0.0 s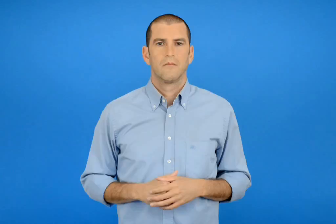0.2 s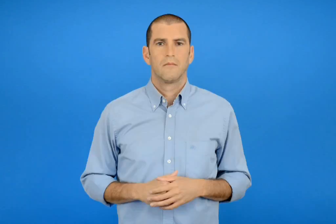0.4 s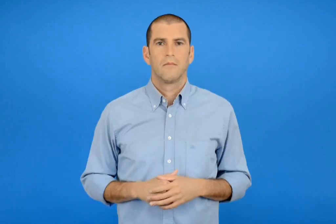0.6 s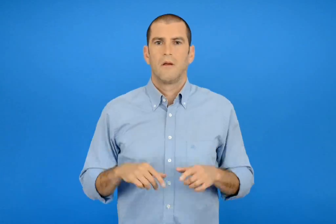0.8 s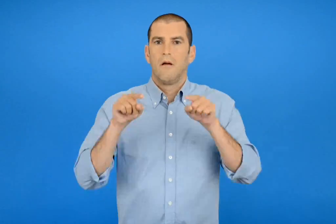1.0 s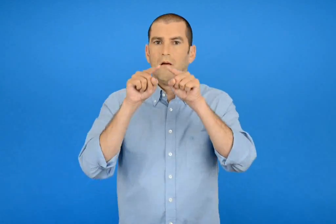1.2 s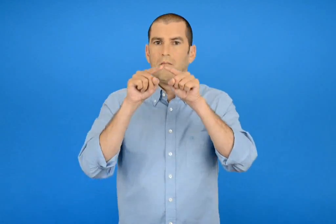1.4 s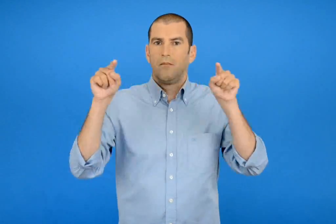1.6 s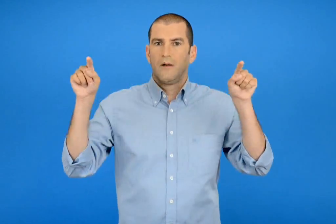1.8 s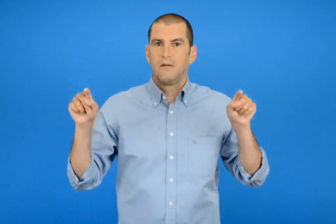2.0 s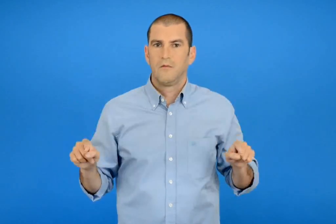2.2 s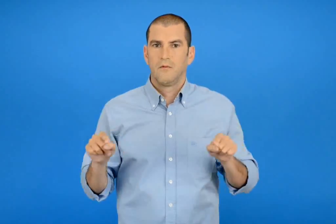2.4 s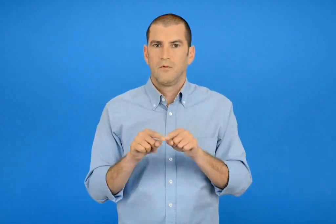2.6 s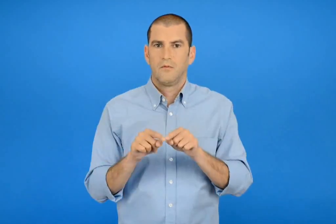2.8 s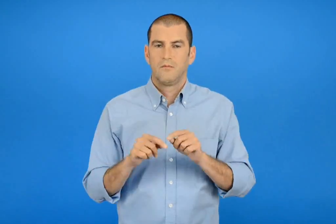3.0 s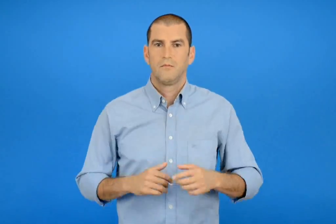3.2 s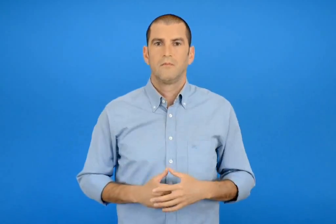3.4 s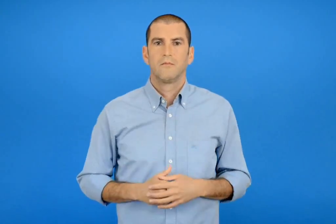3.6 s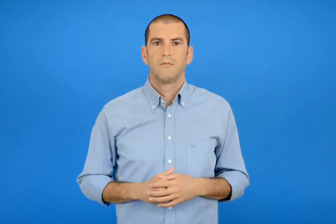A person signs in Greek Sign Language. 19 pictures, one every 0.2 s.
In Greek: παραλληλόγραμμο
